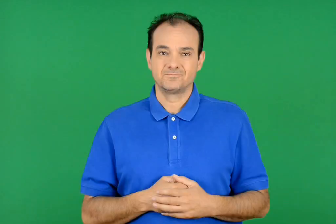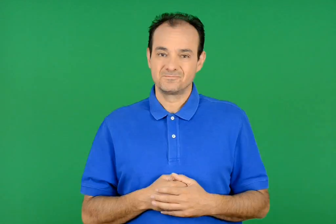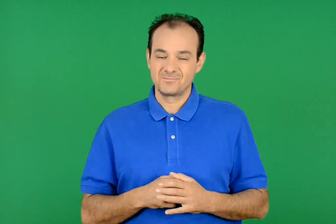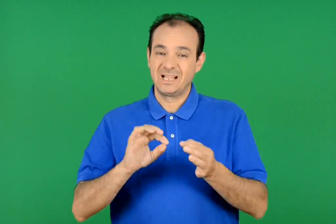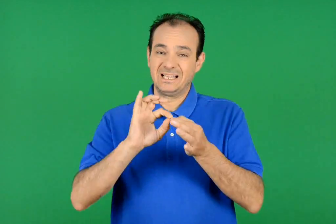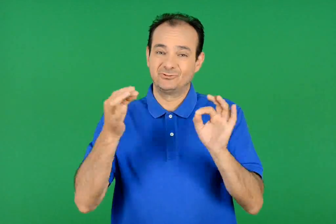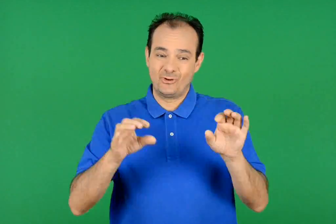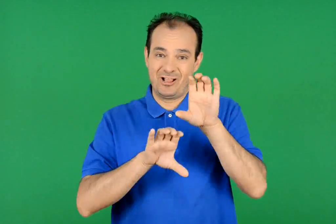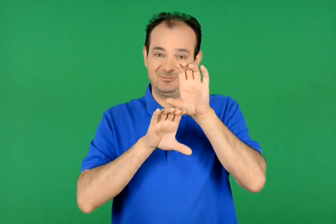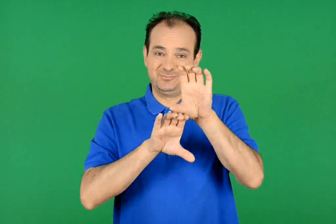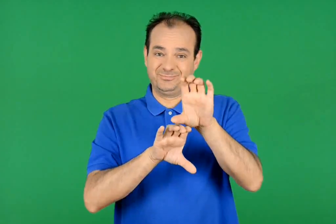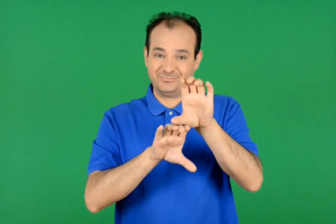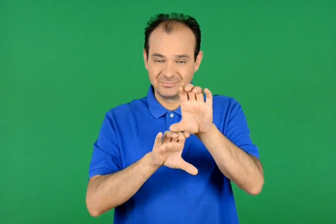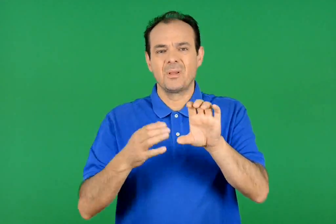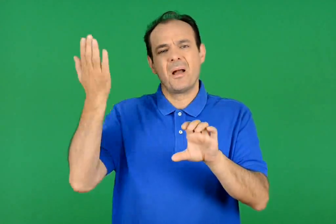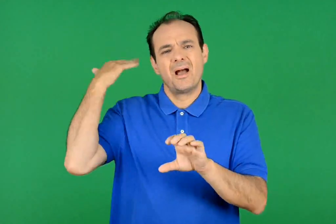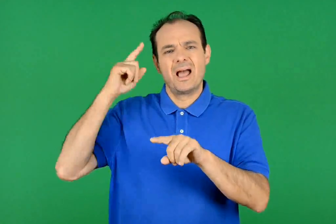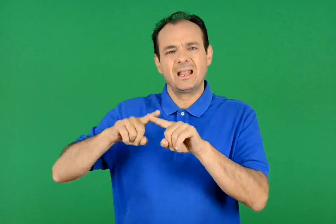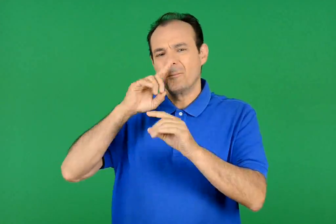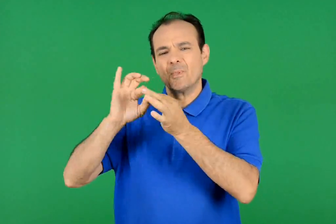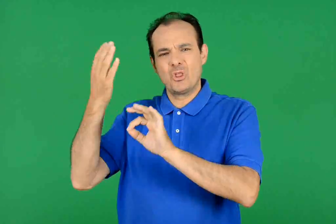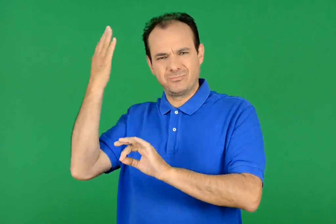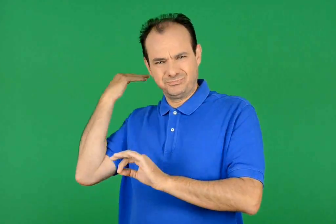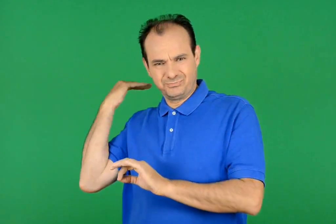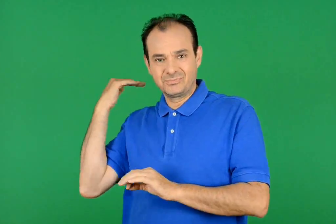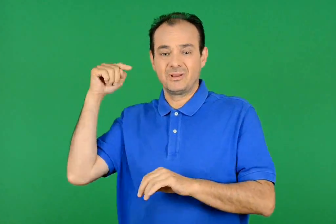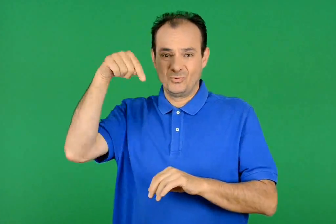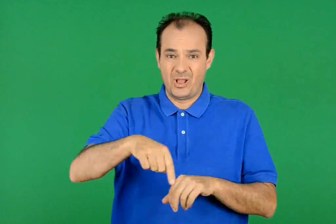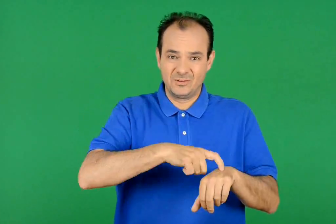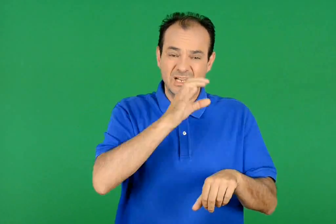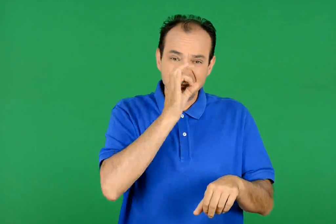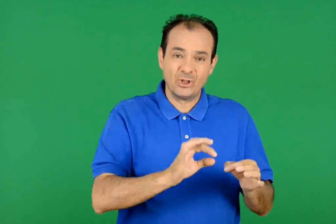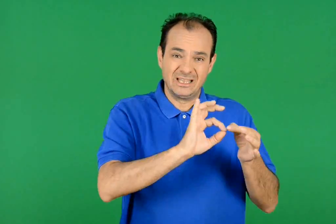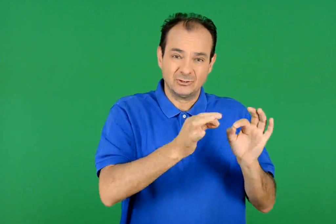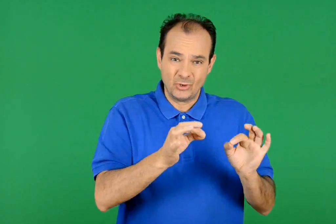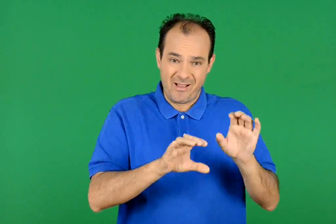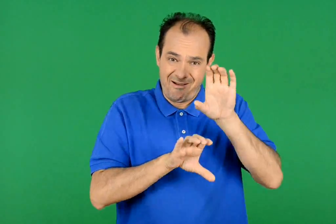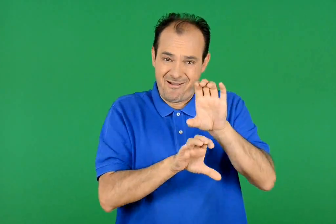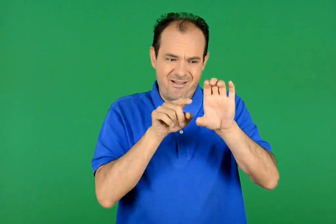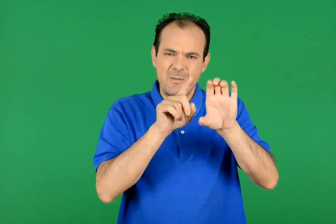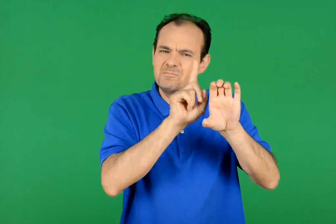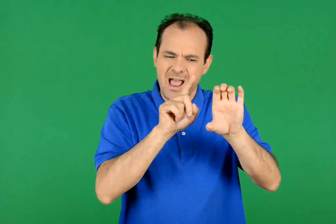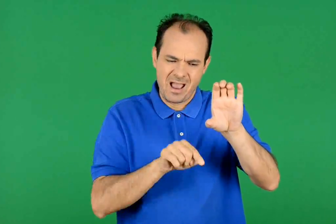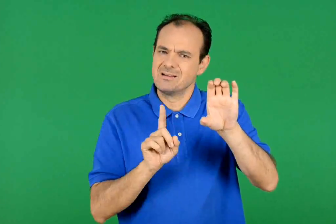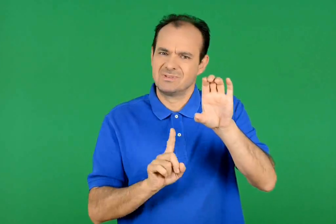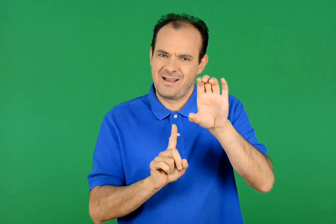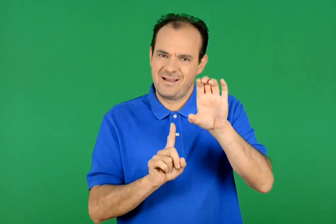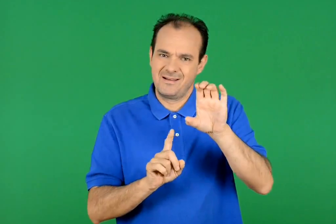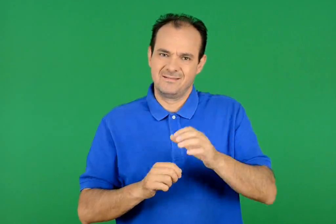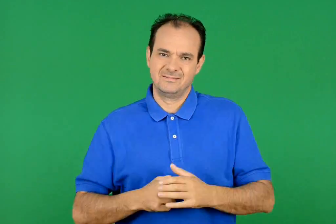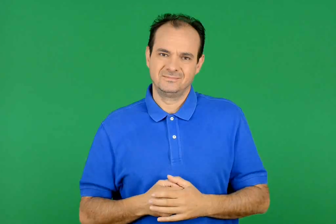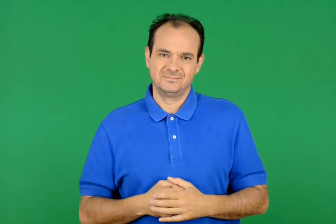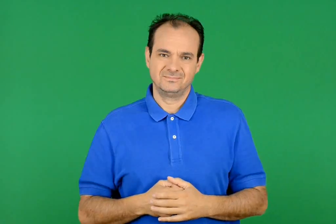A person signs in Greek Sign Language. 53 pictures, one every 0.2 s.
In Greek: ποια ιστορία είναι ένα σύγχρονο πραγματικό γεγονός και ποια ανήκει στην αρχαία ελληνική μυθολογία ;
